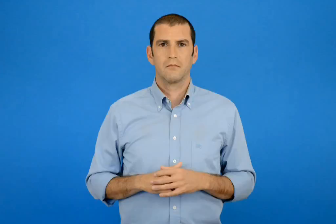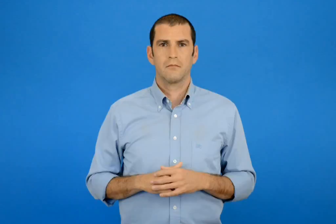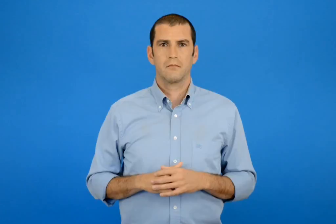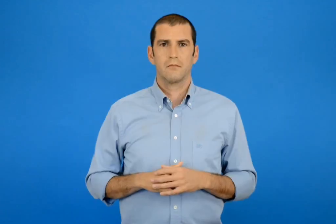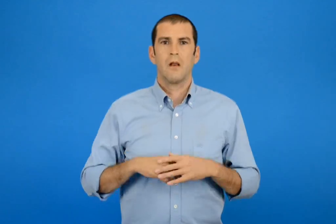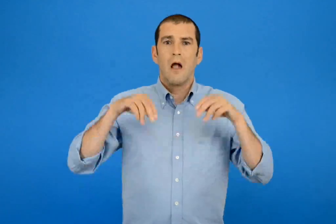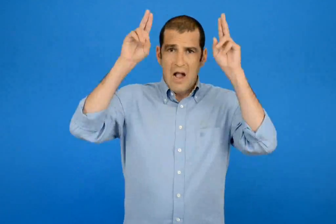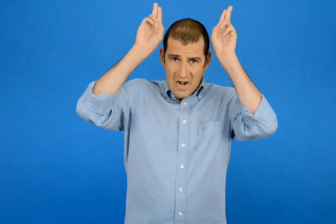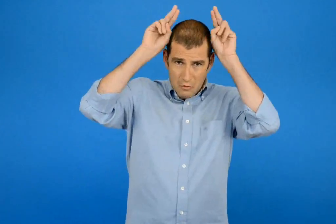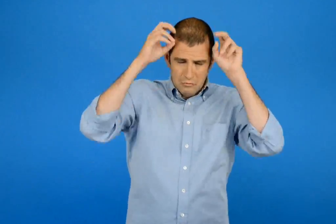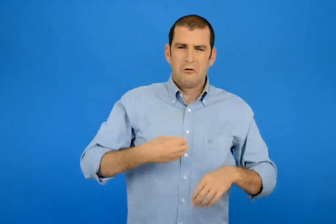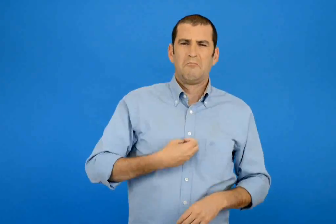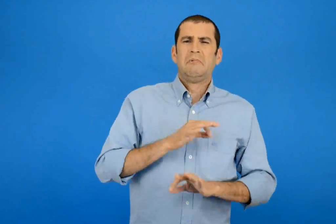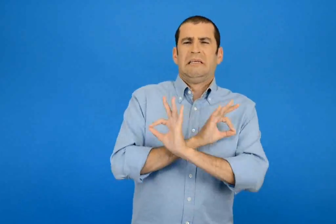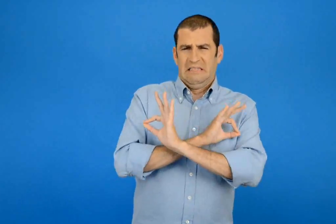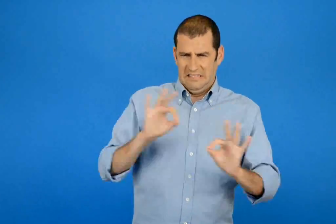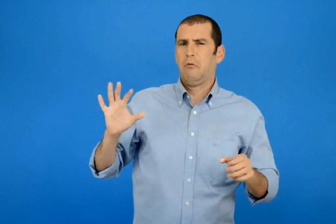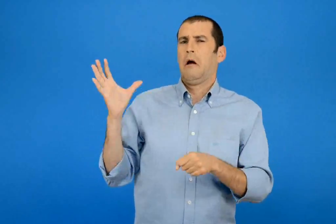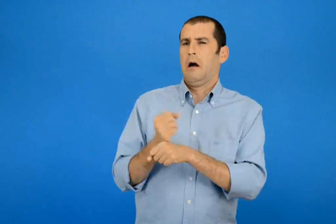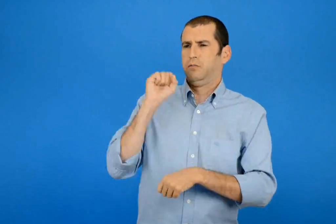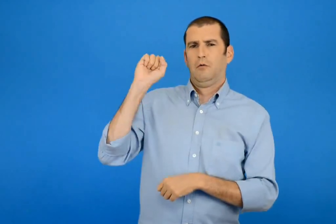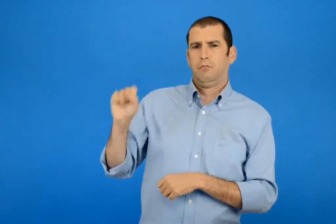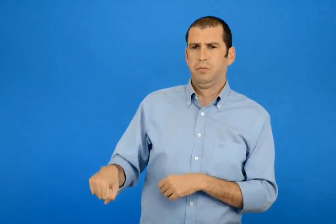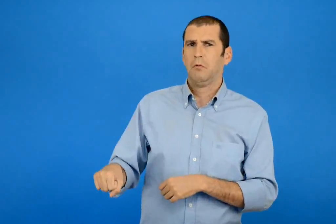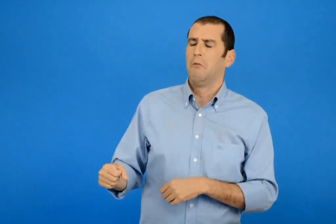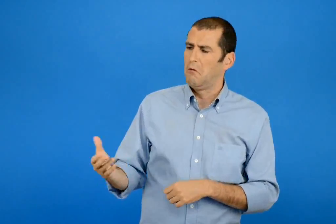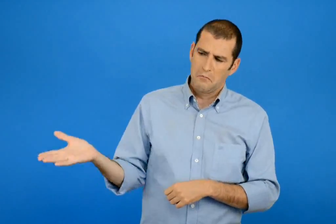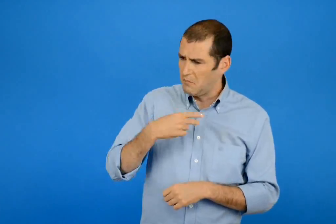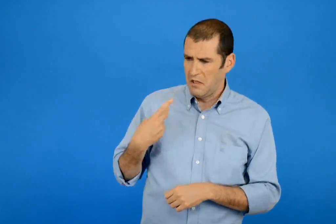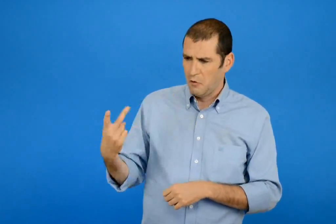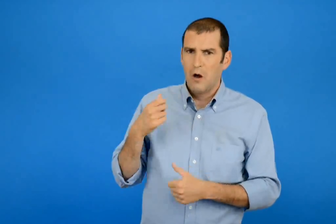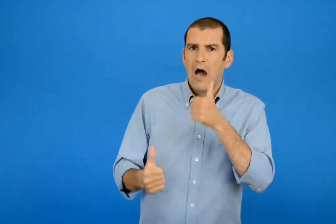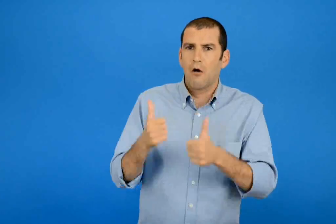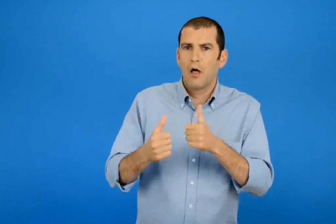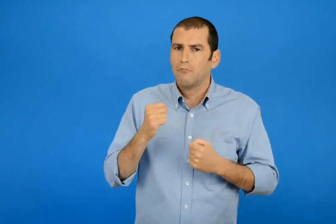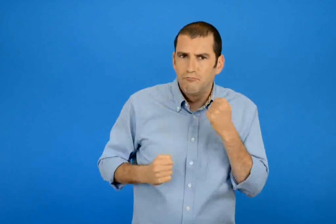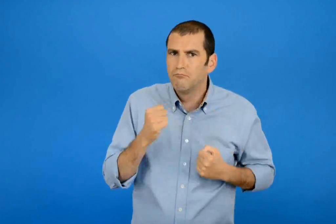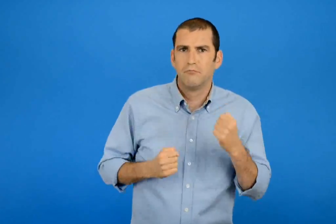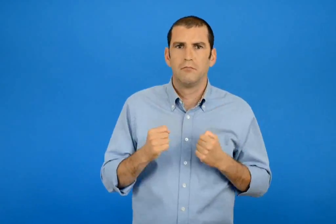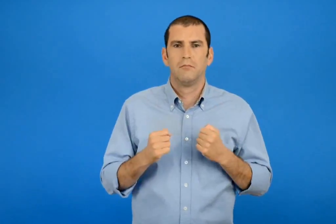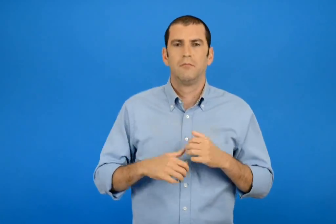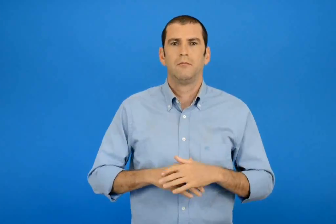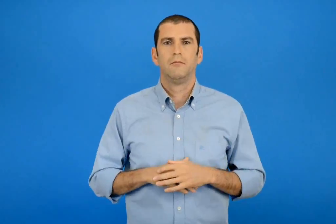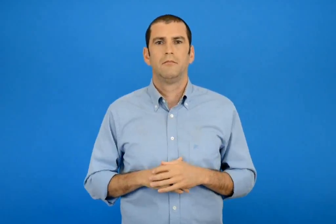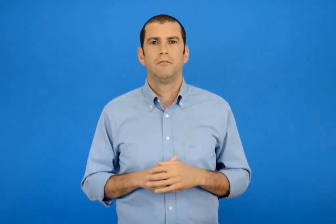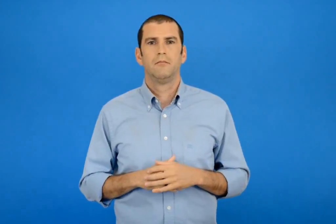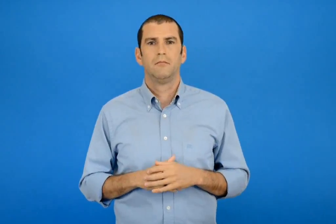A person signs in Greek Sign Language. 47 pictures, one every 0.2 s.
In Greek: κάνουμε έναν αγώνα δρόμου ρώτησε ο λαγός βέβαιος πως θα κερδίσει
